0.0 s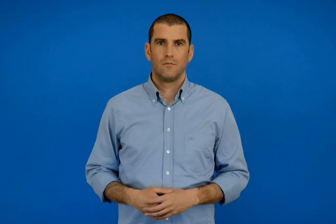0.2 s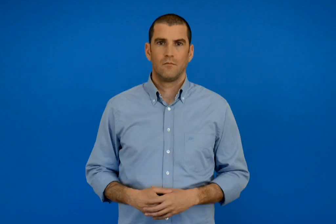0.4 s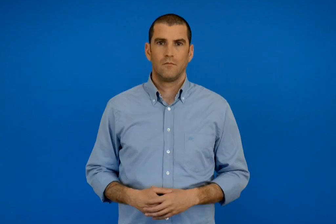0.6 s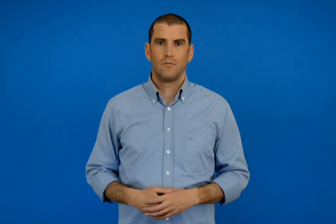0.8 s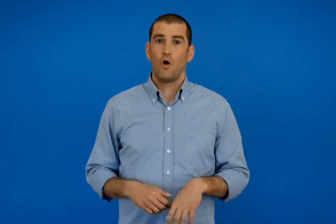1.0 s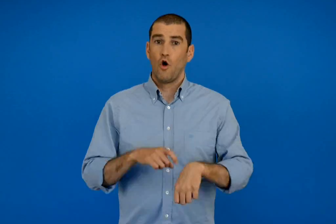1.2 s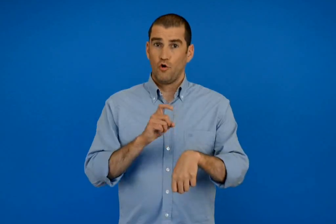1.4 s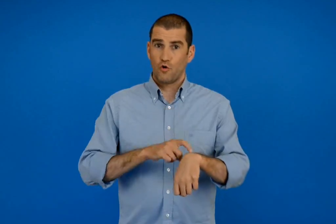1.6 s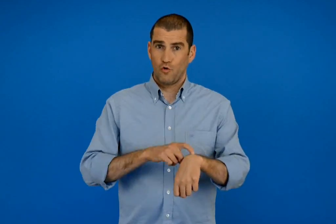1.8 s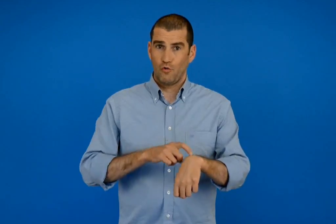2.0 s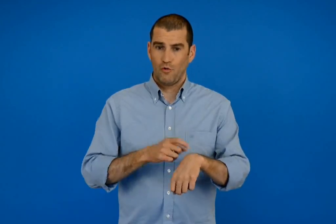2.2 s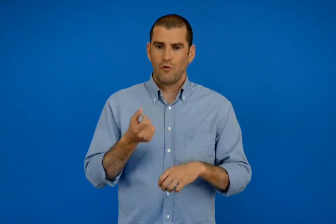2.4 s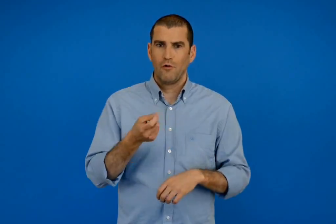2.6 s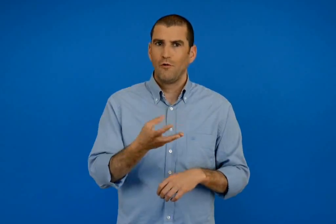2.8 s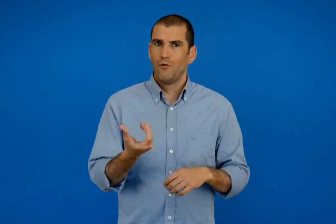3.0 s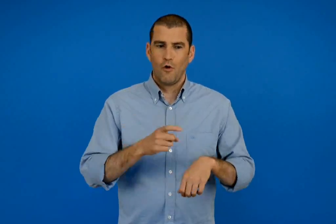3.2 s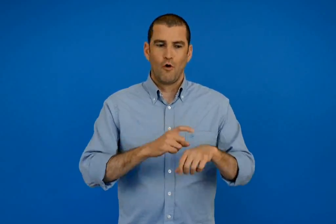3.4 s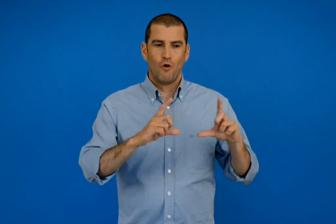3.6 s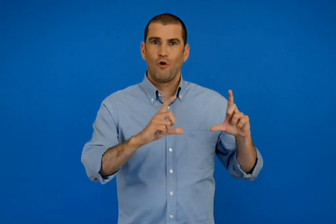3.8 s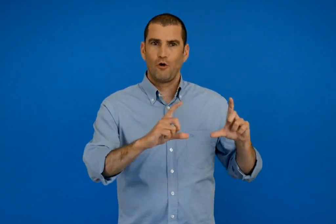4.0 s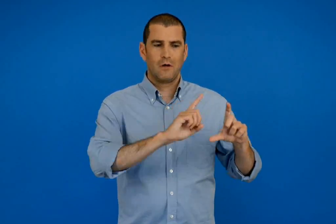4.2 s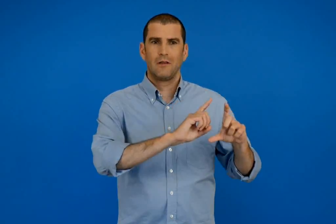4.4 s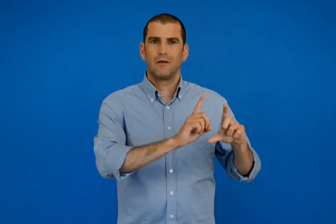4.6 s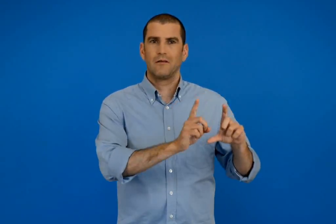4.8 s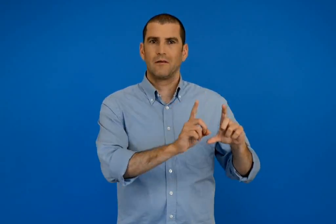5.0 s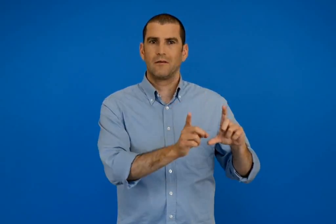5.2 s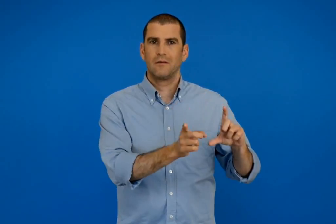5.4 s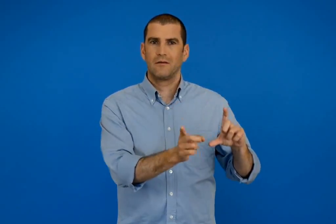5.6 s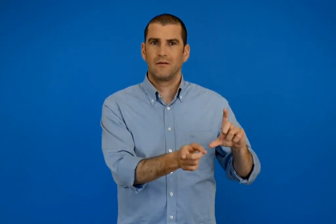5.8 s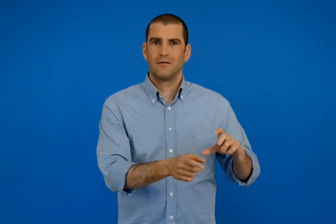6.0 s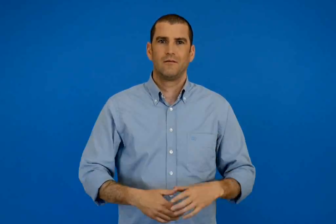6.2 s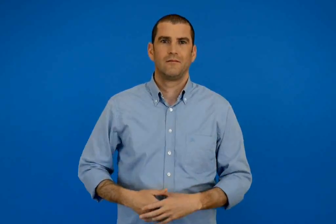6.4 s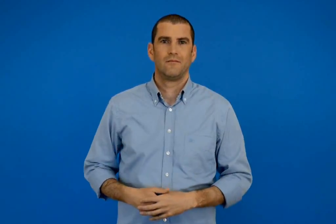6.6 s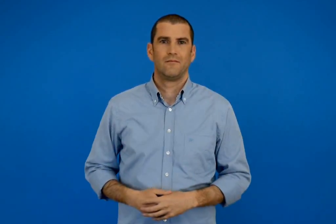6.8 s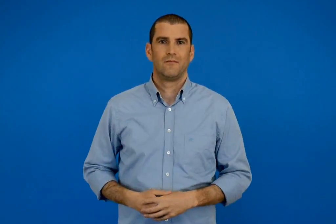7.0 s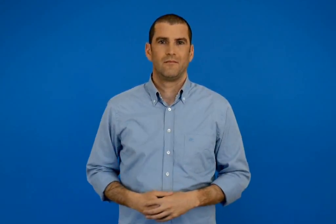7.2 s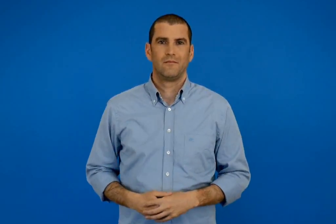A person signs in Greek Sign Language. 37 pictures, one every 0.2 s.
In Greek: με το ρολόι μετράμε το χρόνο που περνάει τικ τακ τικ τακ τικ τακ
